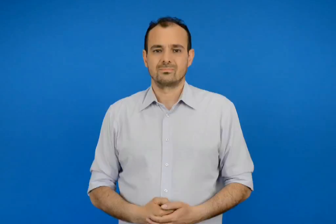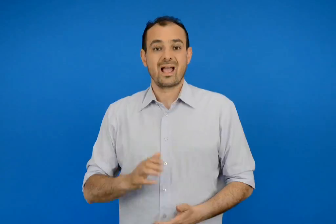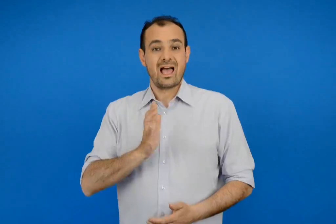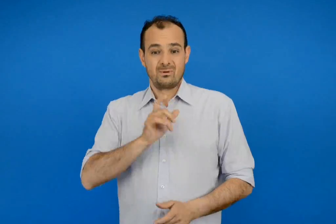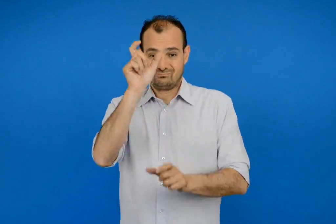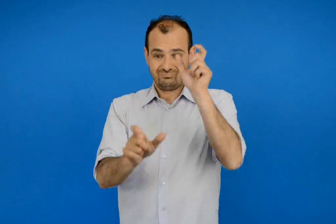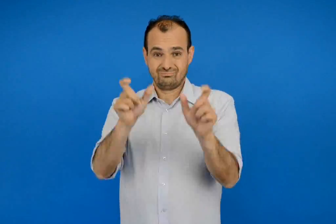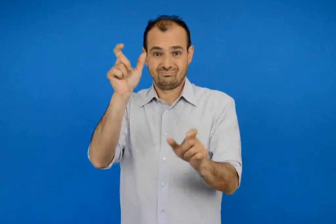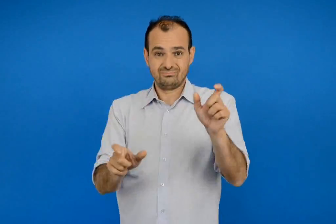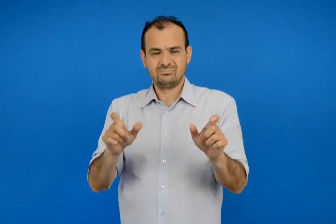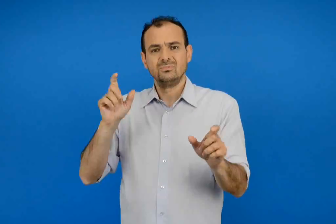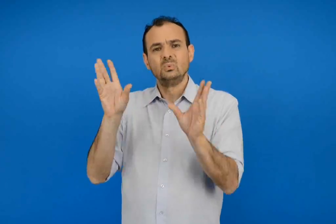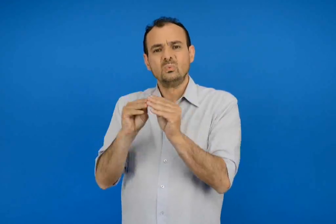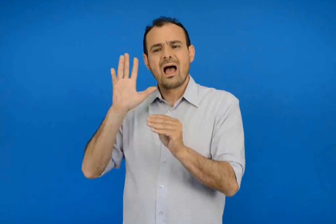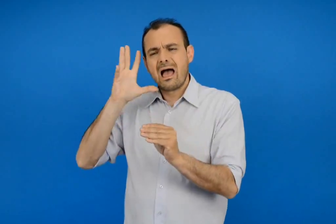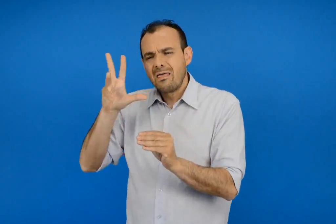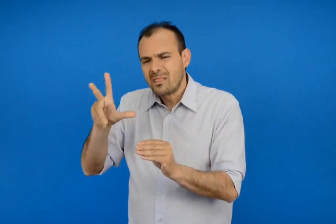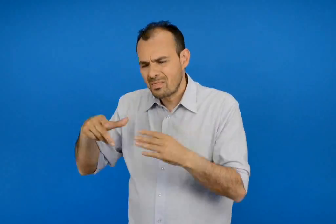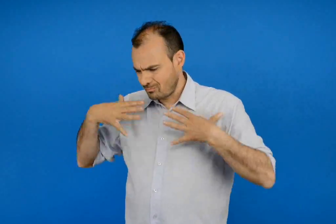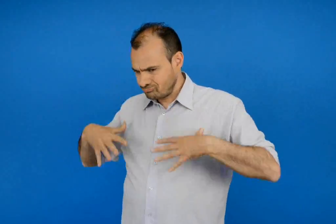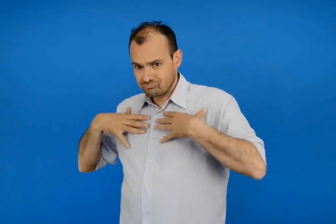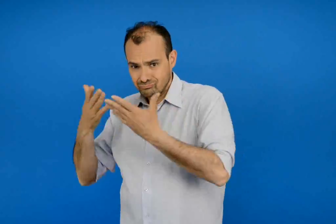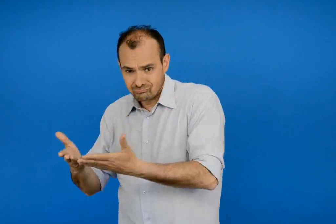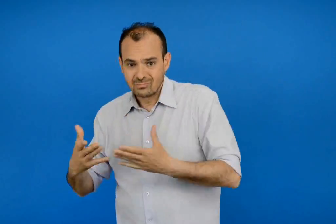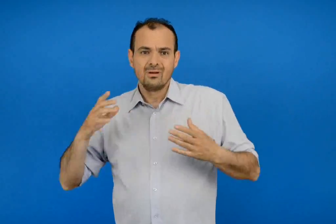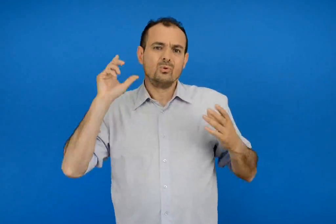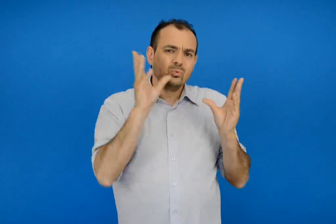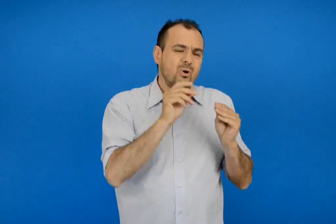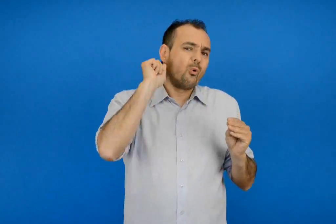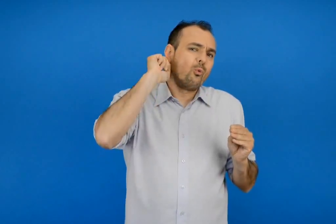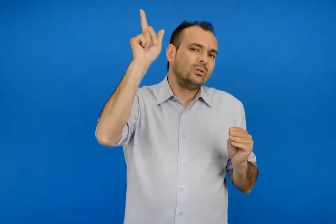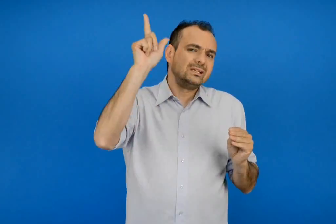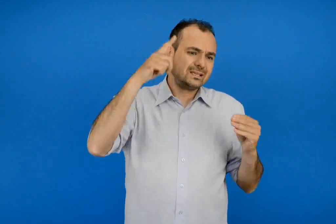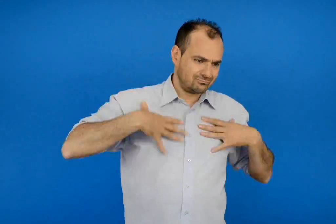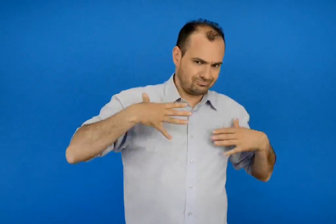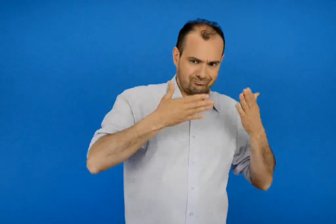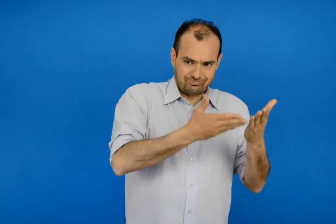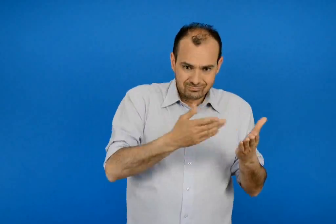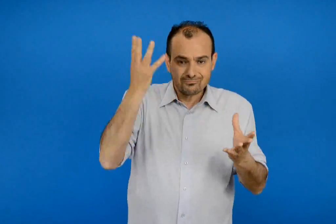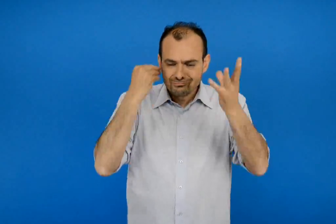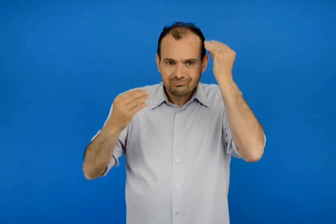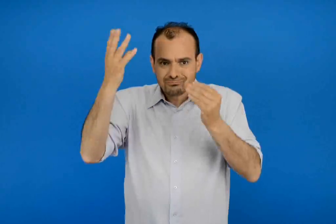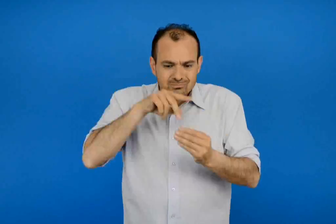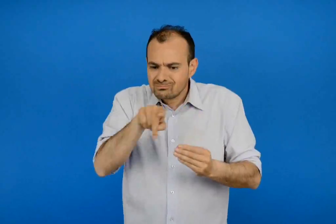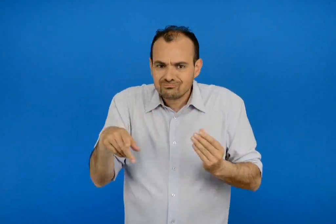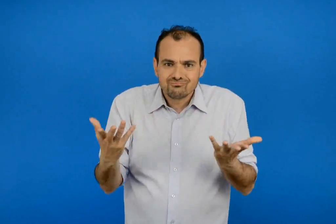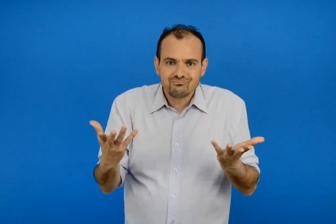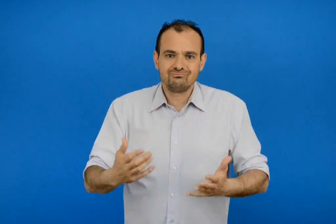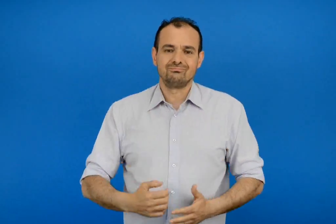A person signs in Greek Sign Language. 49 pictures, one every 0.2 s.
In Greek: έτσι μαθαίνουμε πως ντύνονταν οι άνθρωποι τις καθημερινές και πως τις γιορτινές μέρες
